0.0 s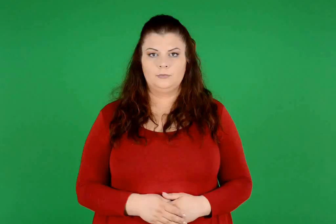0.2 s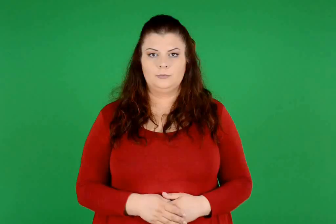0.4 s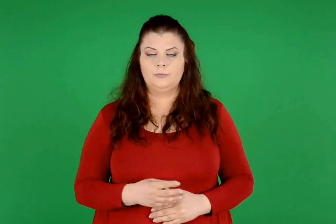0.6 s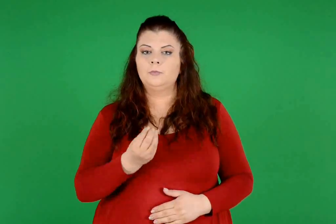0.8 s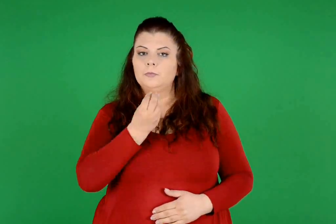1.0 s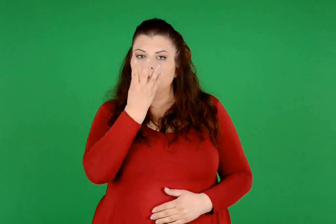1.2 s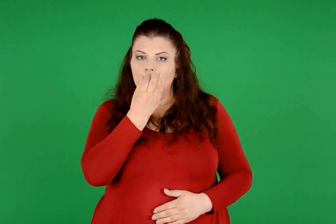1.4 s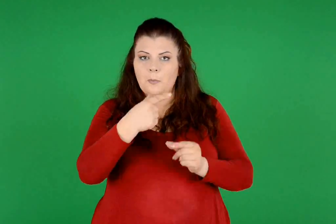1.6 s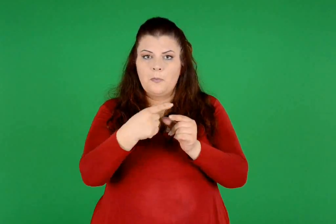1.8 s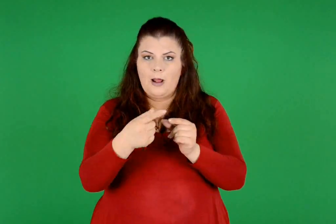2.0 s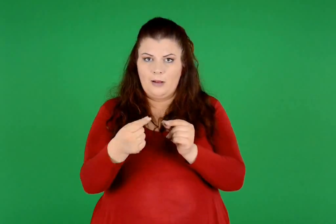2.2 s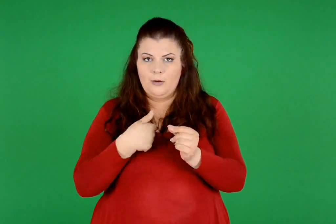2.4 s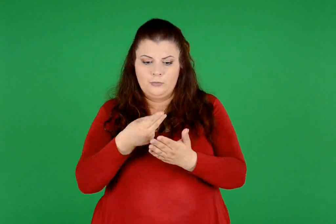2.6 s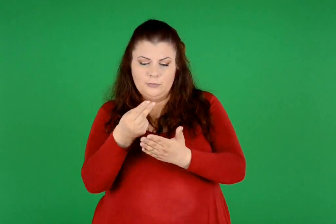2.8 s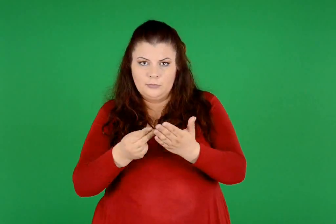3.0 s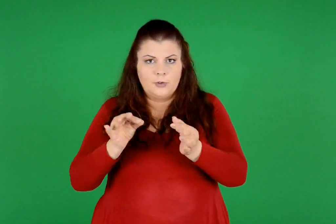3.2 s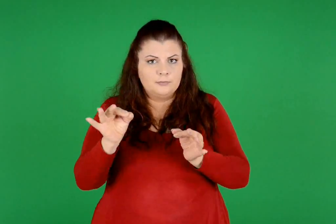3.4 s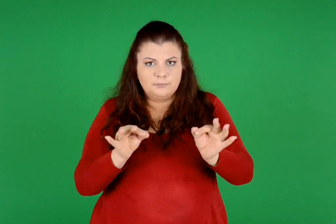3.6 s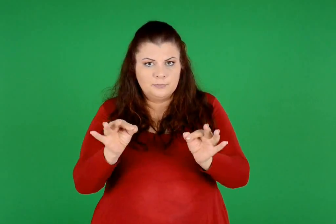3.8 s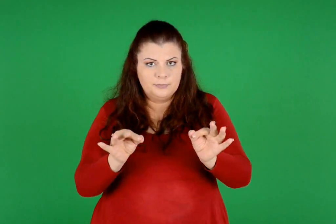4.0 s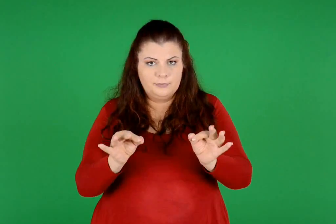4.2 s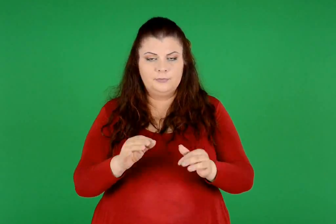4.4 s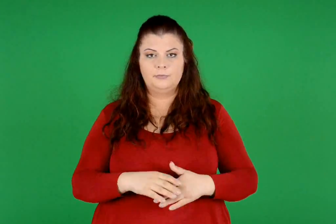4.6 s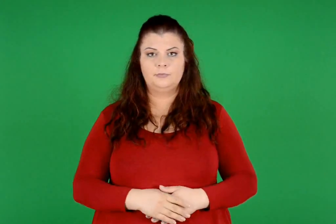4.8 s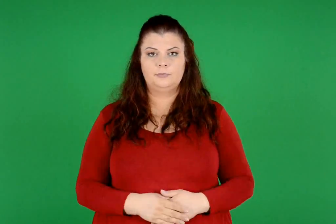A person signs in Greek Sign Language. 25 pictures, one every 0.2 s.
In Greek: σχεδιάζουμε μια μαργαρίτα
